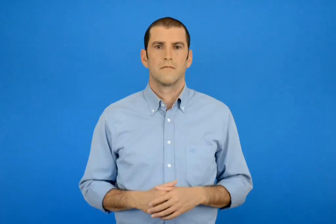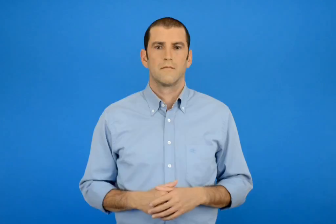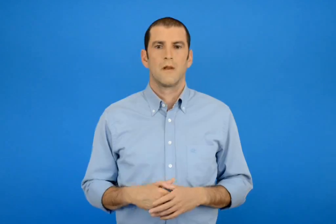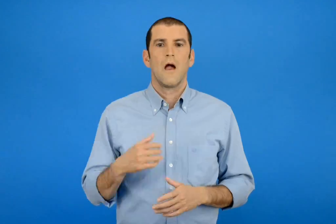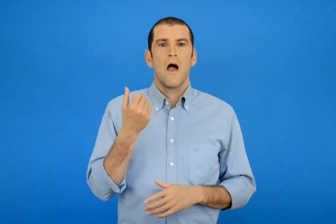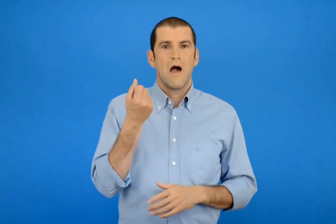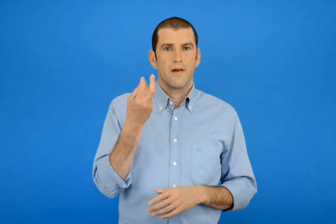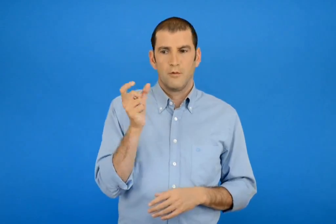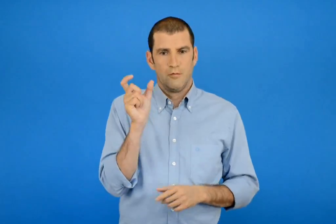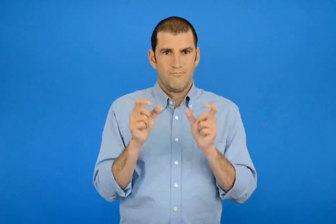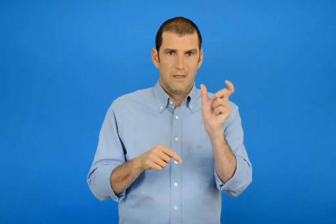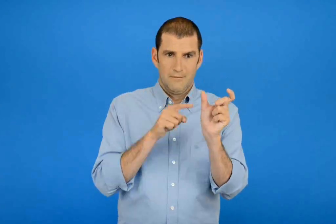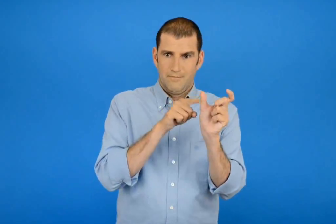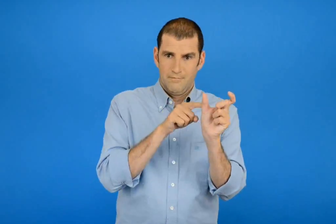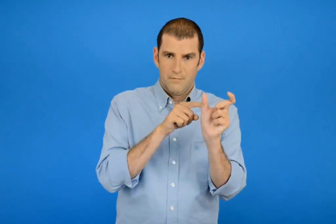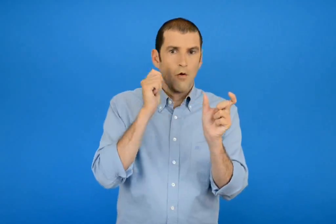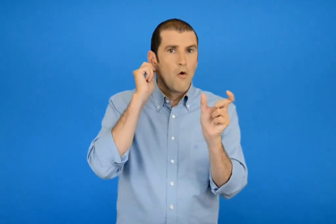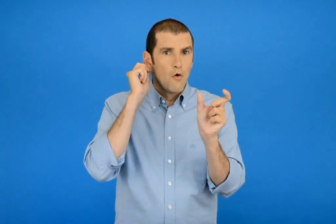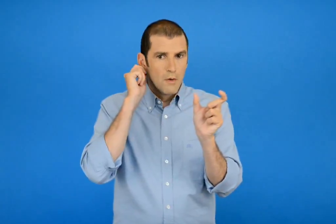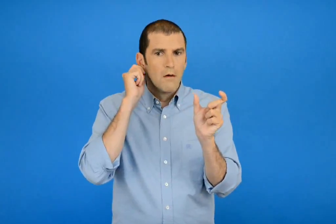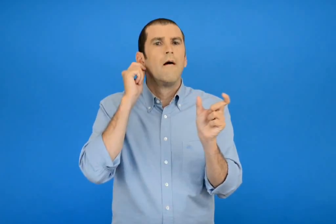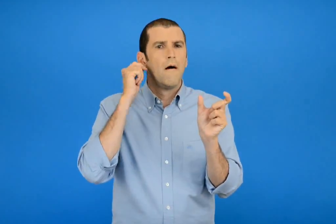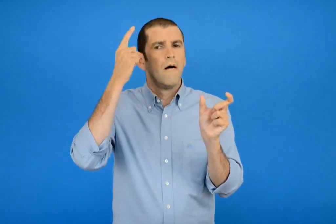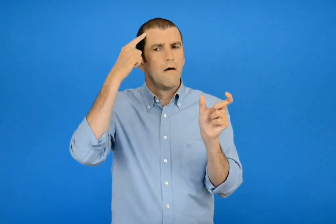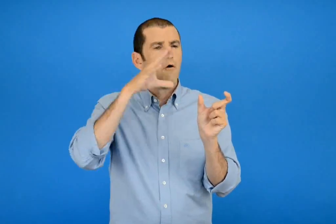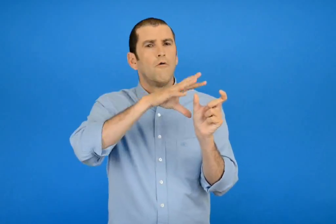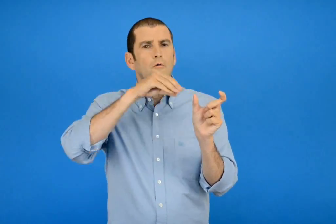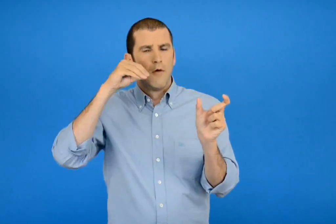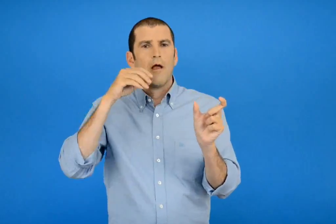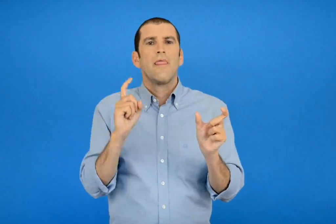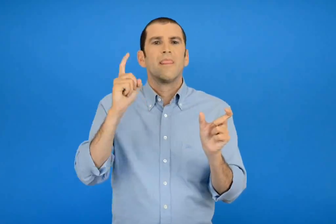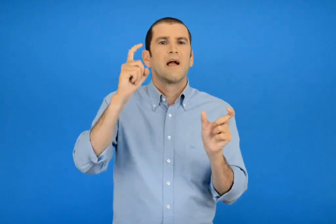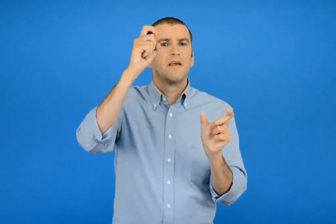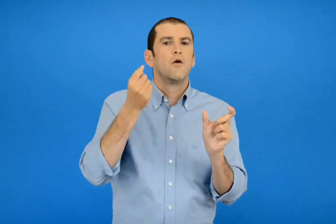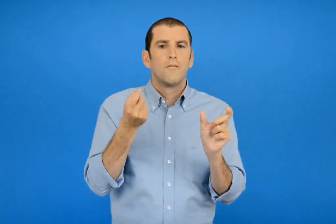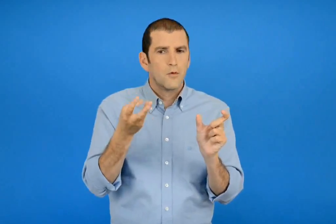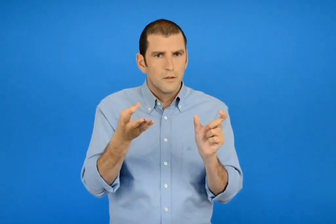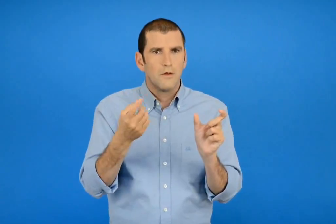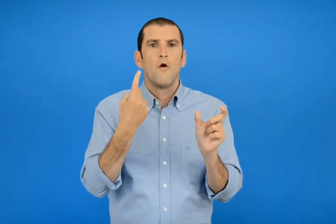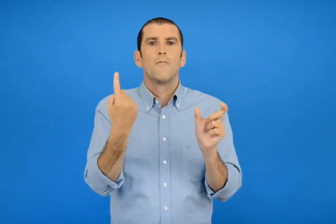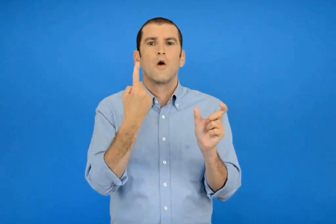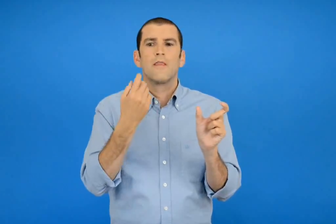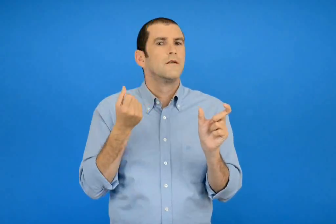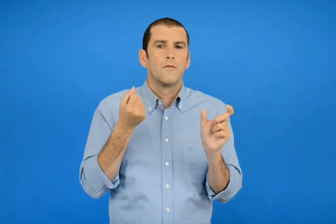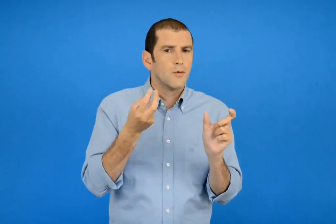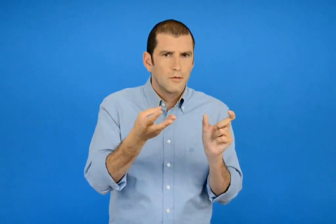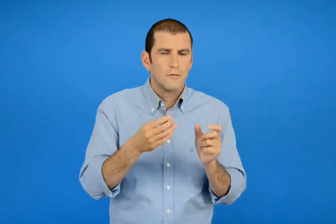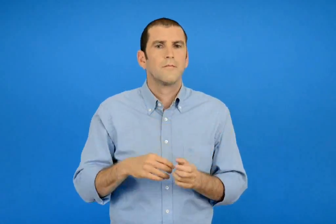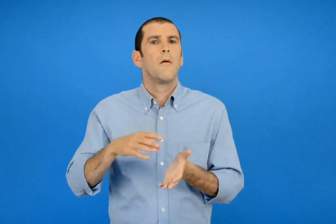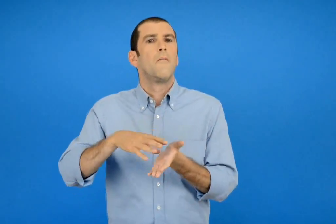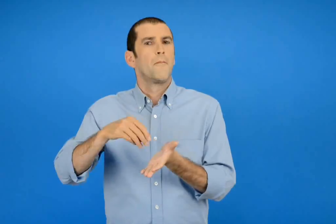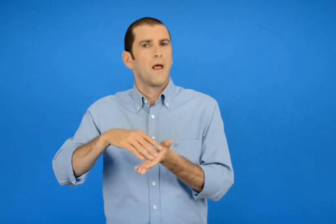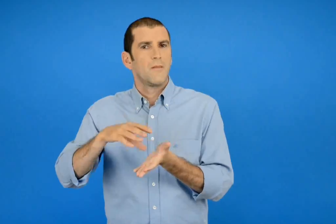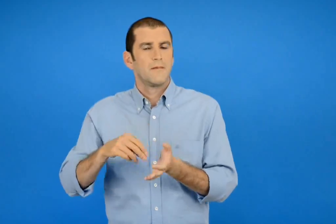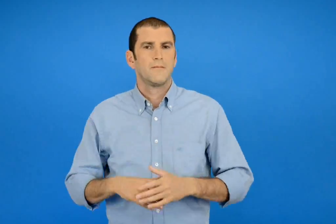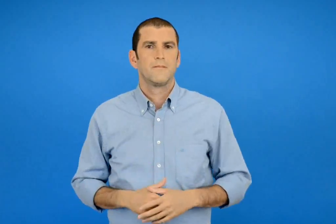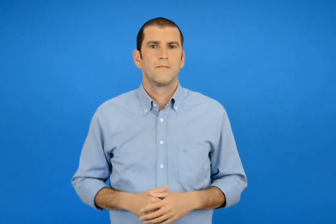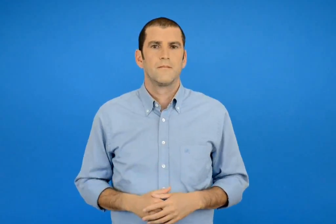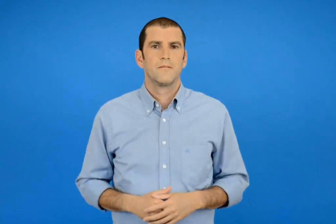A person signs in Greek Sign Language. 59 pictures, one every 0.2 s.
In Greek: από το όνομα ενός αριθμού καταλαβαίνουμε από πόσες δεκάδες και από πόσες μονάδες αποτελείται παραδείγματος χάρη
